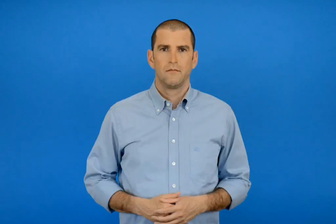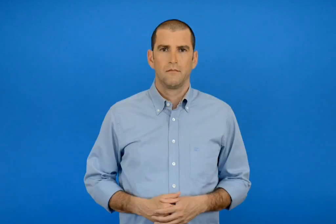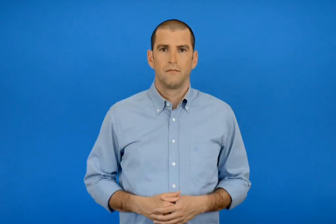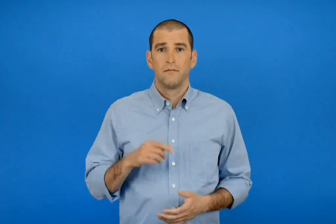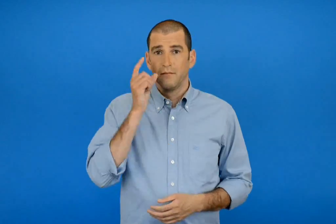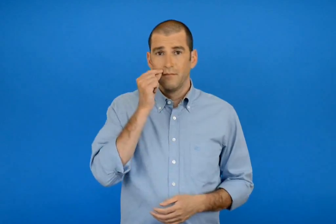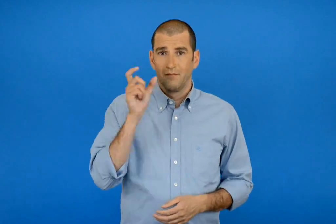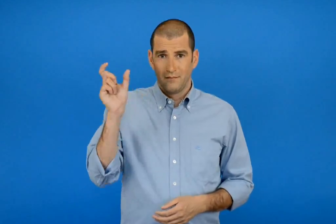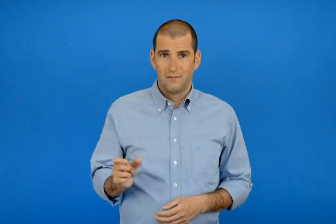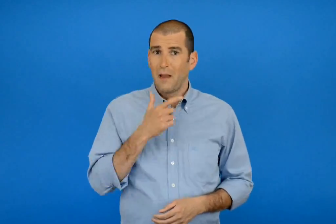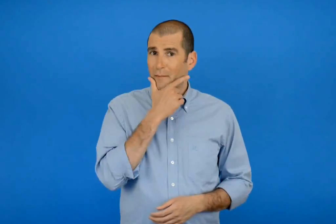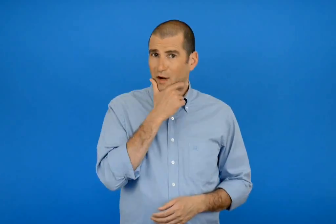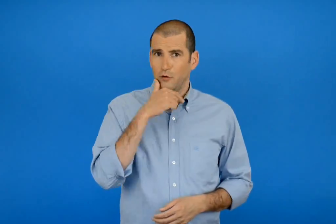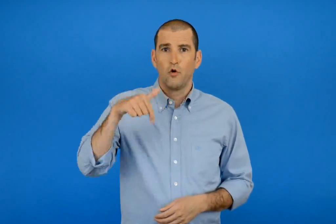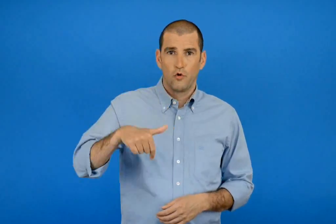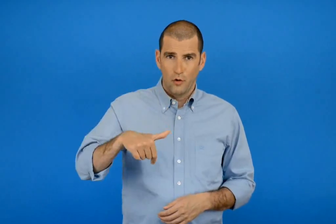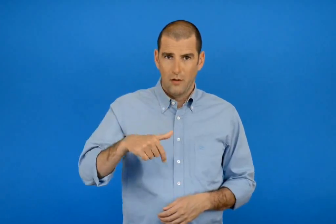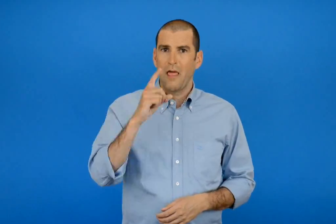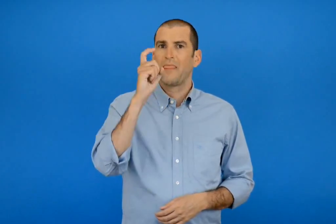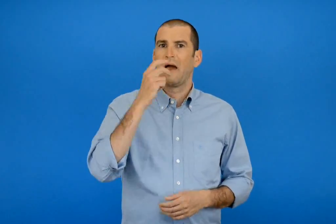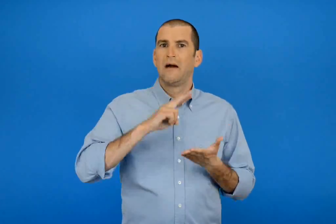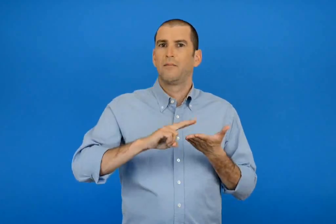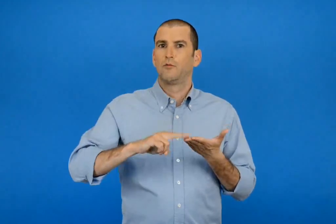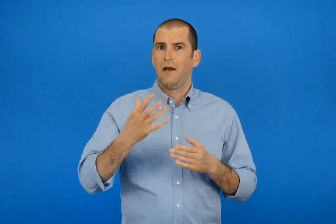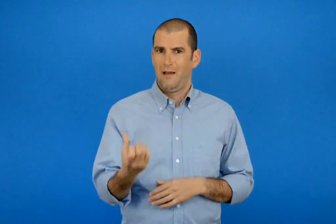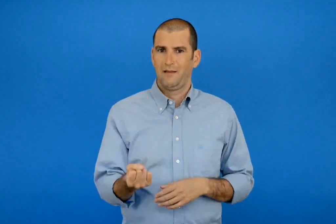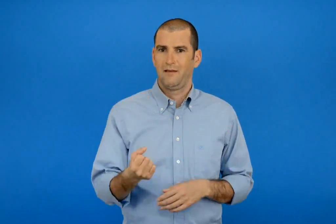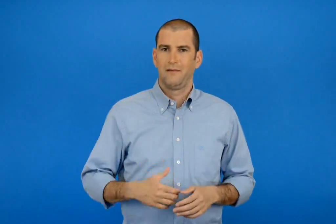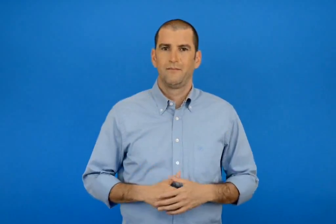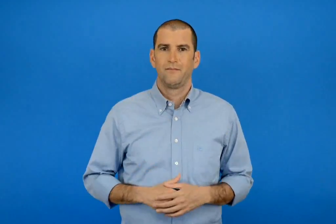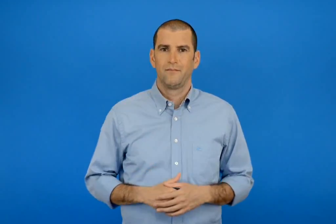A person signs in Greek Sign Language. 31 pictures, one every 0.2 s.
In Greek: τώρα ο πυθαγόρας έχει 10 γραμματόσημα
